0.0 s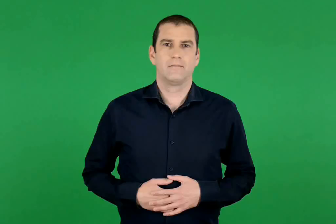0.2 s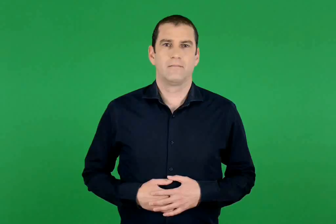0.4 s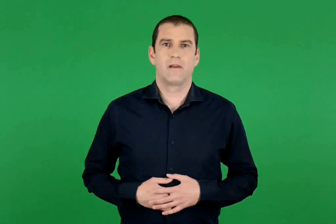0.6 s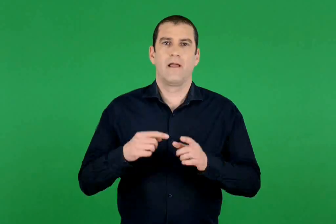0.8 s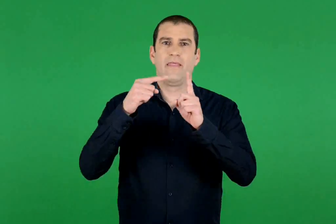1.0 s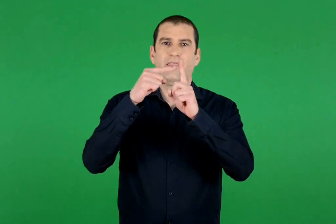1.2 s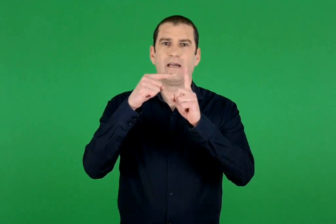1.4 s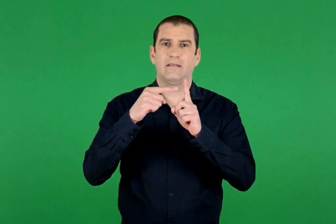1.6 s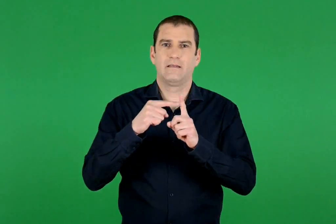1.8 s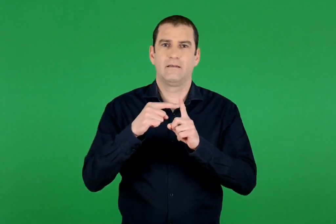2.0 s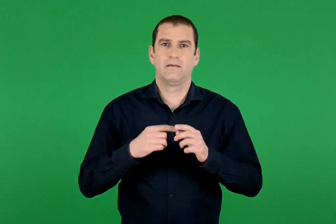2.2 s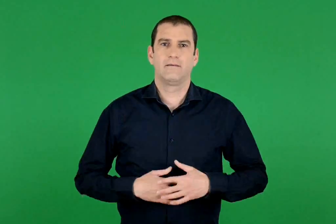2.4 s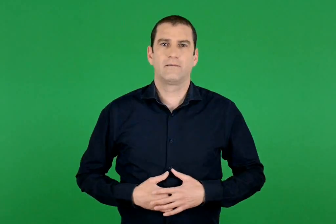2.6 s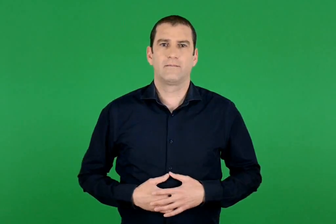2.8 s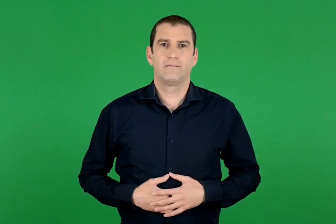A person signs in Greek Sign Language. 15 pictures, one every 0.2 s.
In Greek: διαιρέσεις
